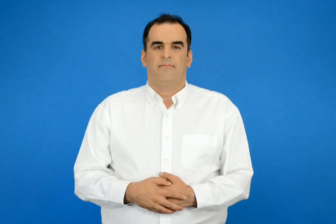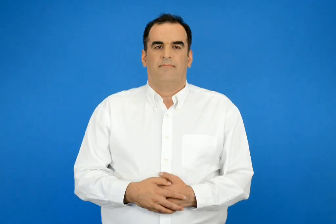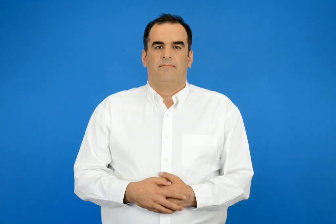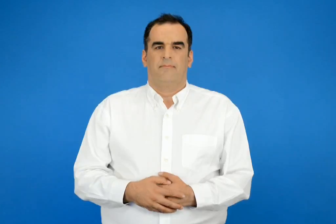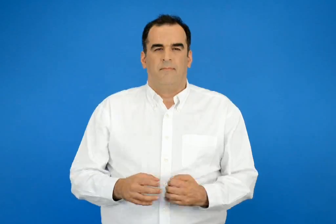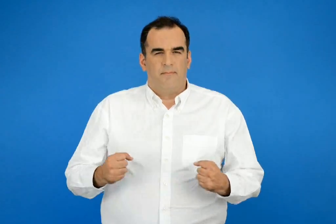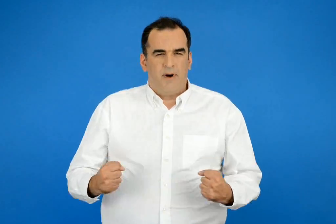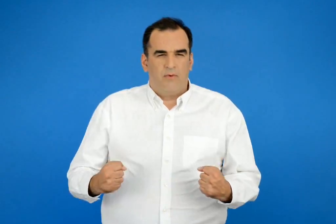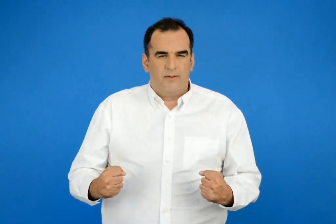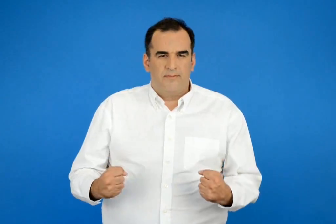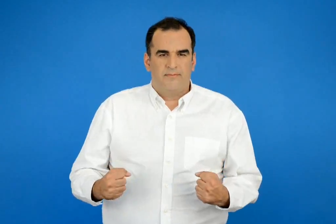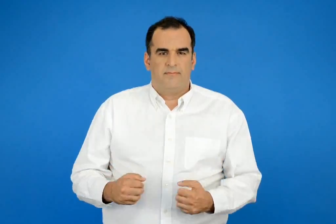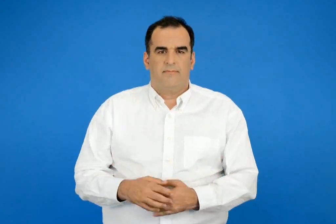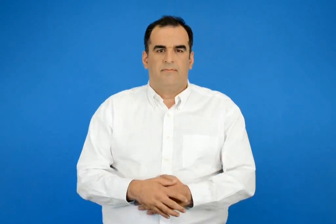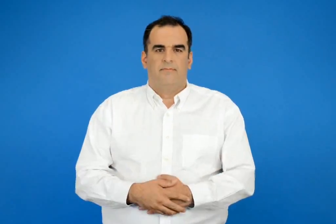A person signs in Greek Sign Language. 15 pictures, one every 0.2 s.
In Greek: παχουλή
